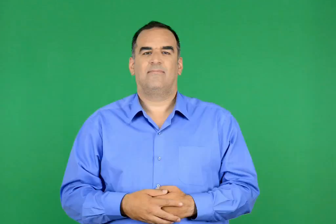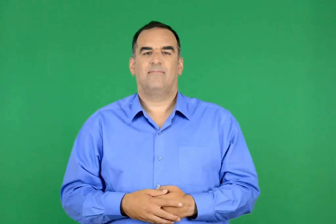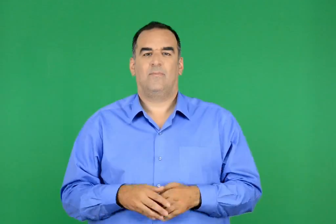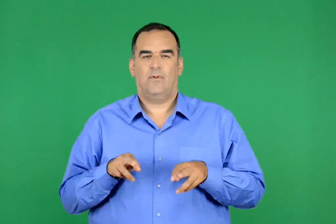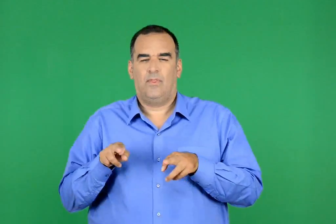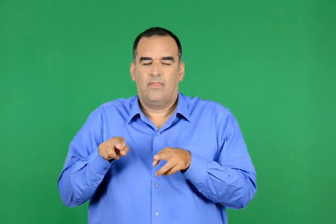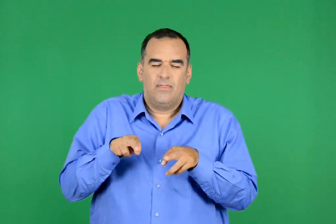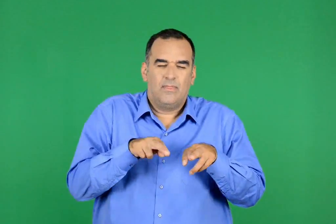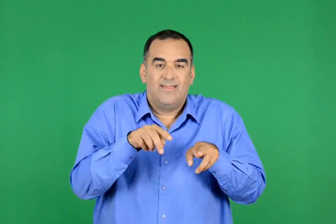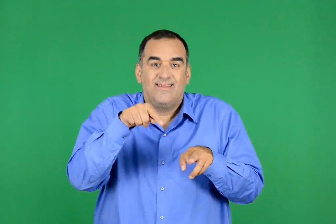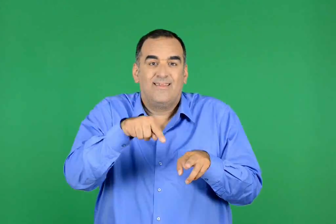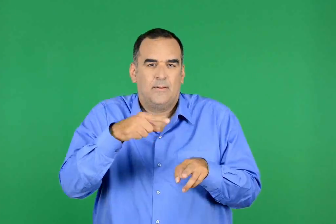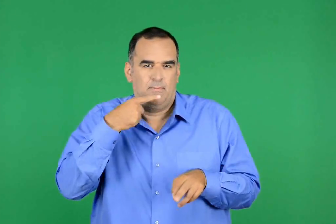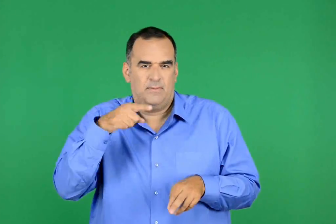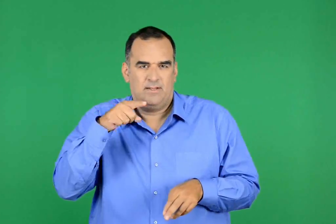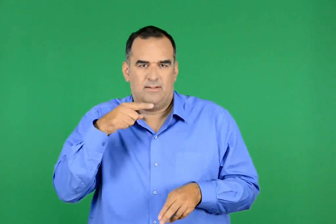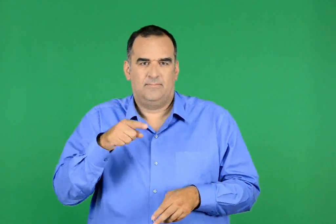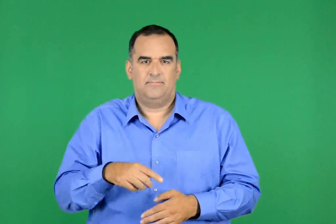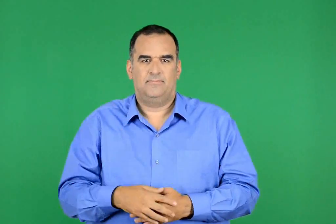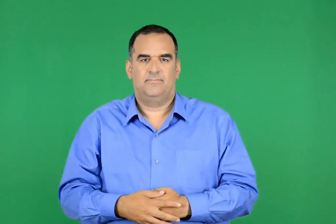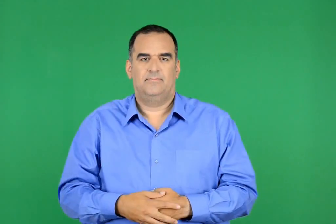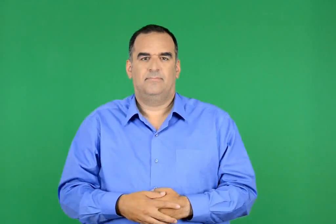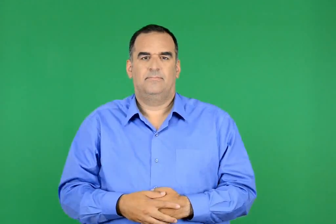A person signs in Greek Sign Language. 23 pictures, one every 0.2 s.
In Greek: ο δρομάκος με την πιπεριά
